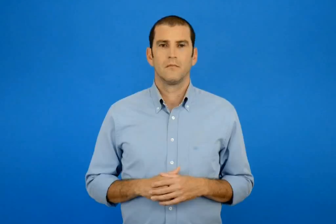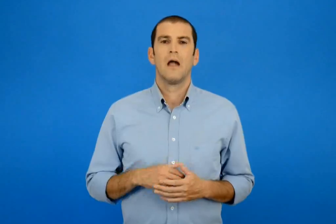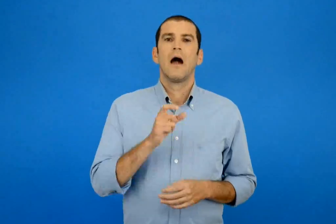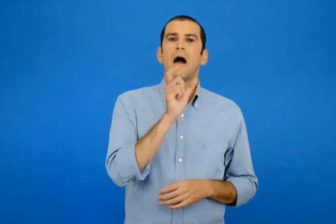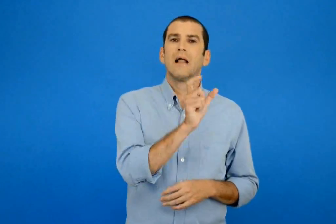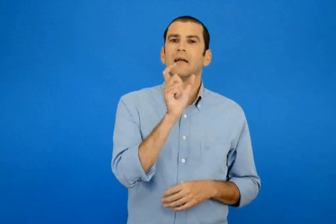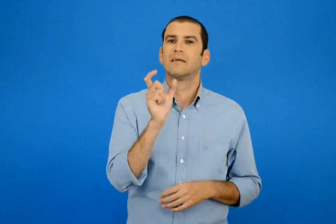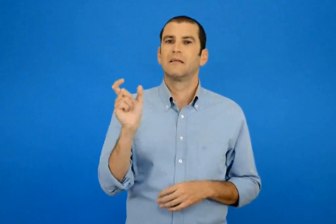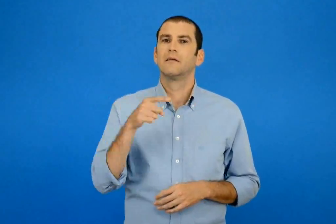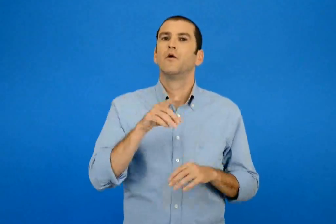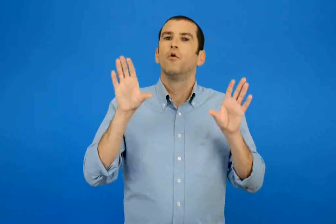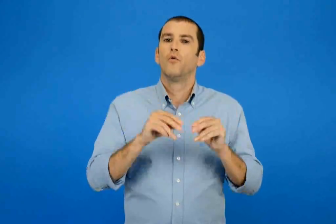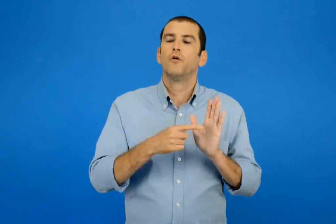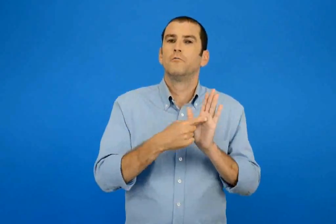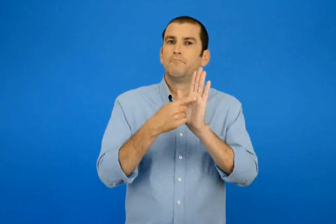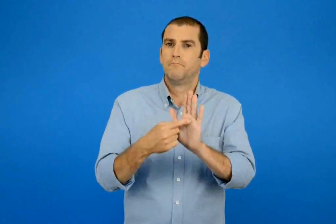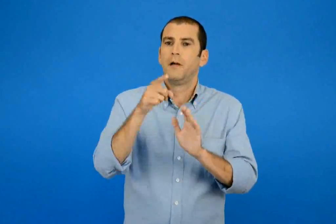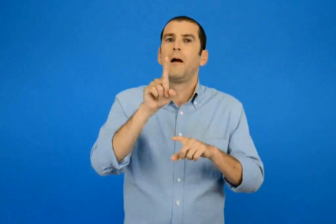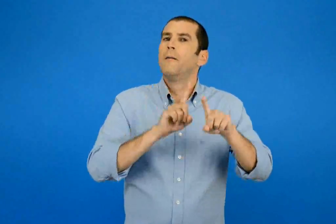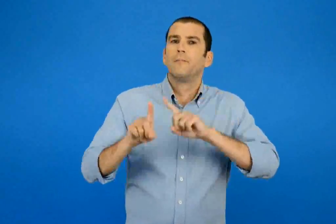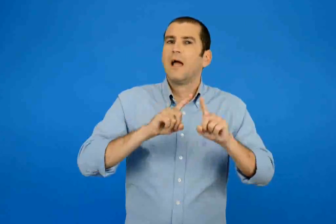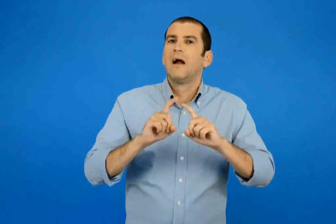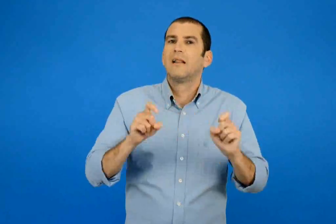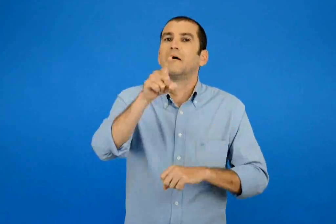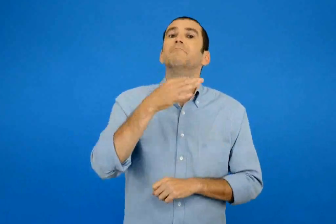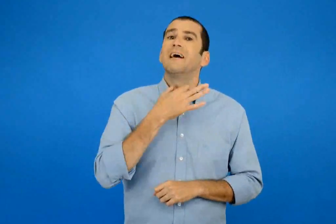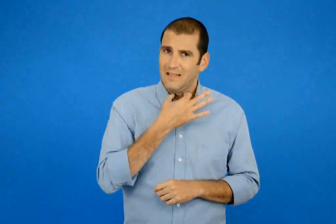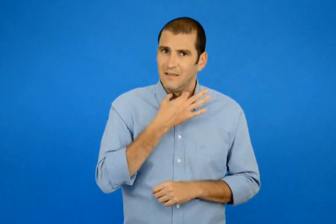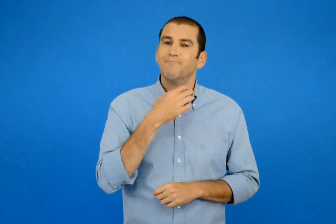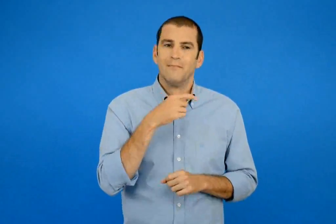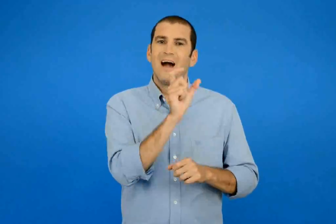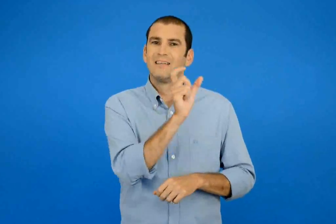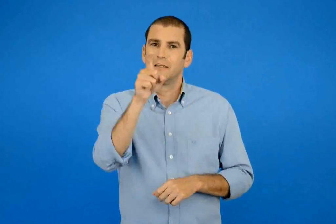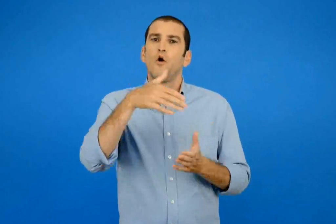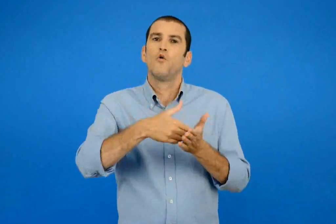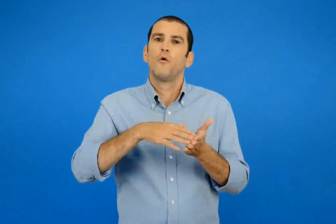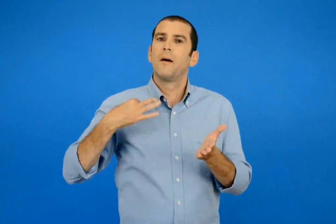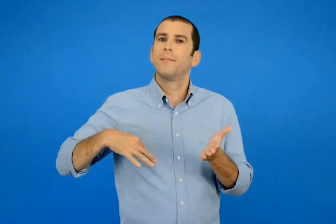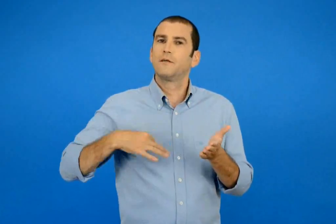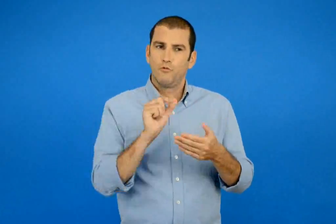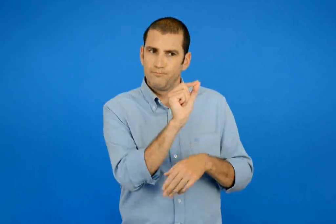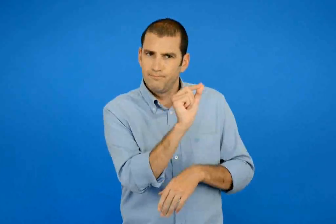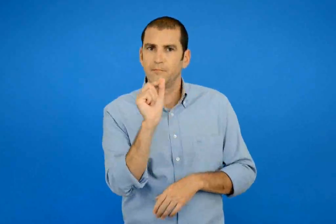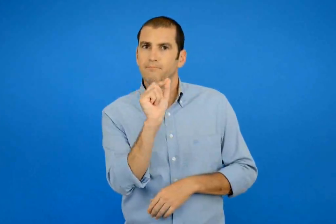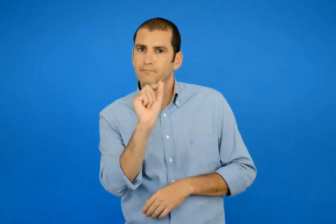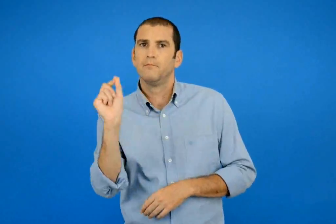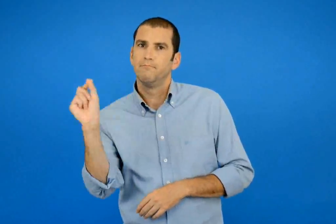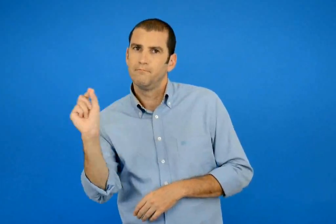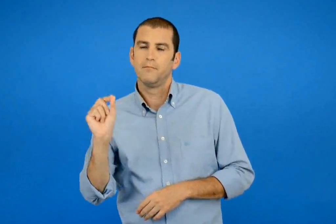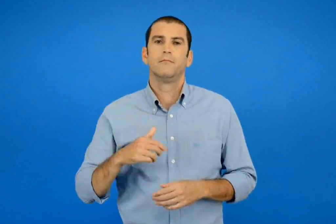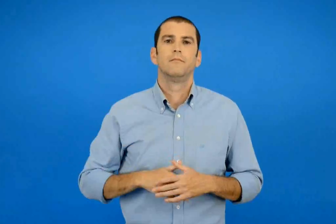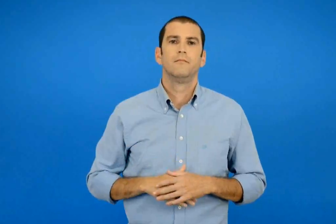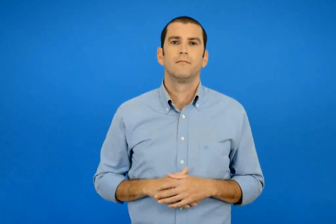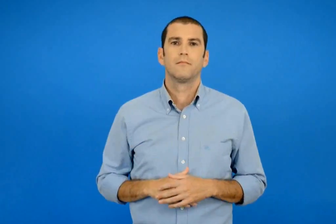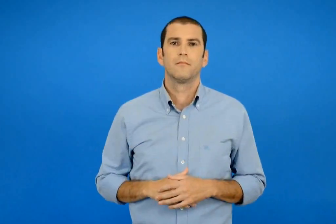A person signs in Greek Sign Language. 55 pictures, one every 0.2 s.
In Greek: χρωμάτισε πράσινες τις λέξεις που δείχνουν ποιά υλικά θα χρειαστείς
